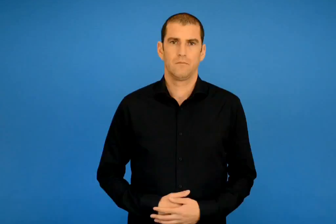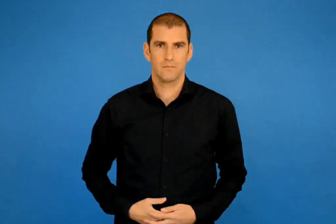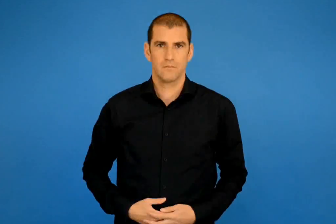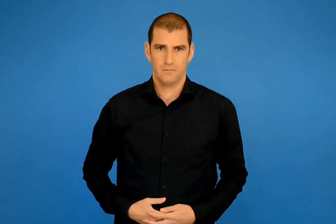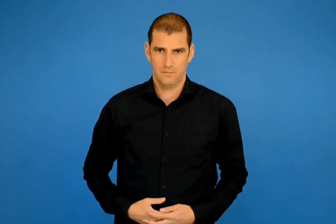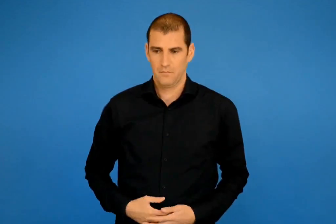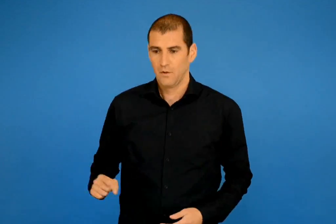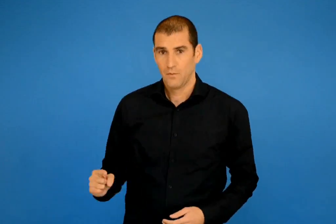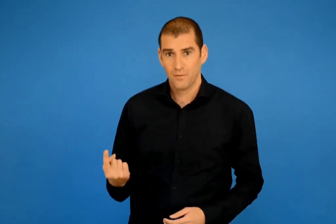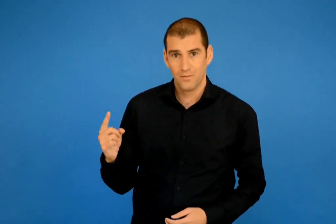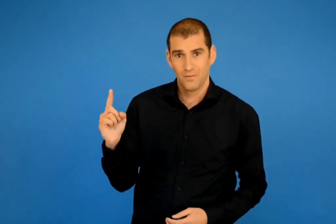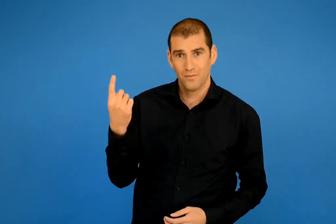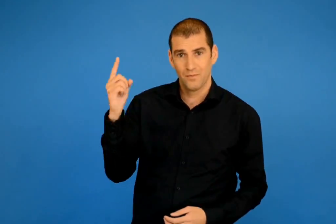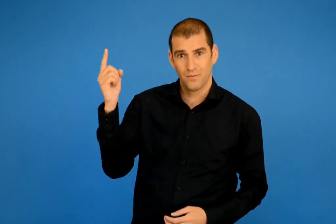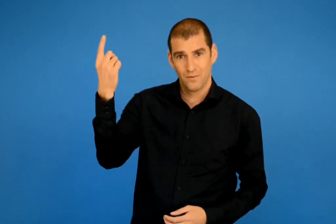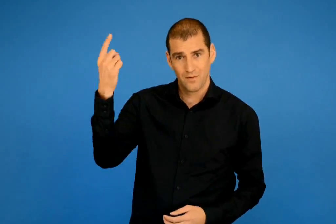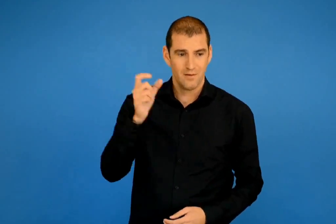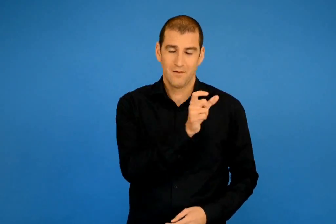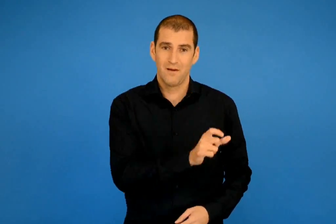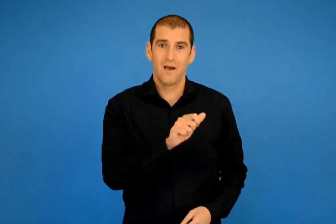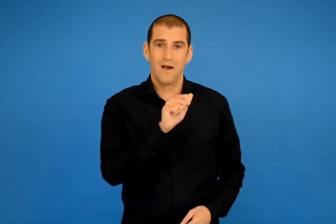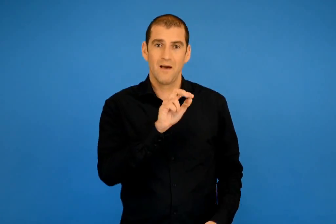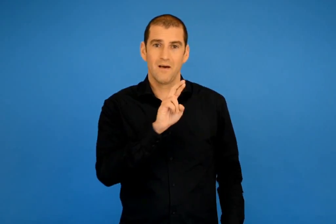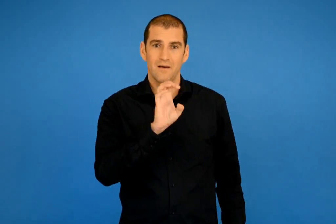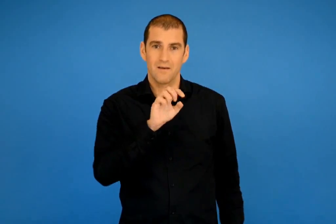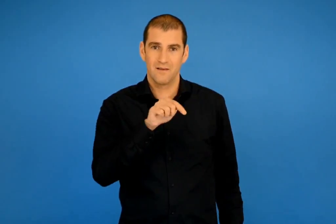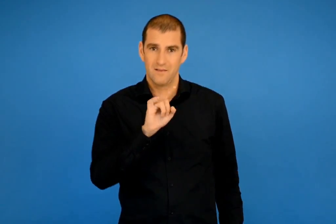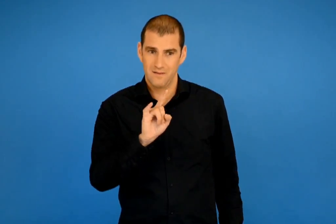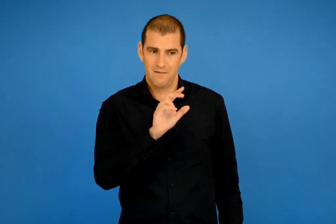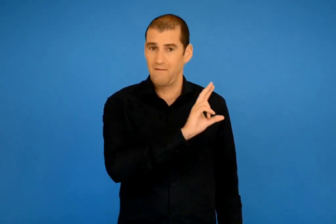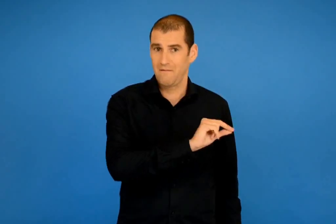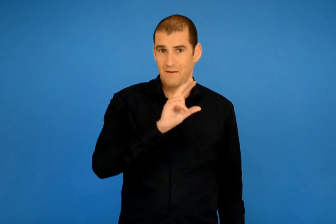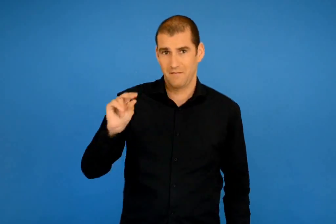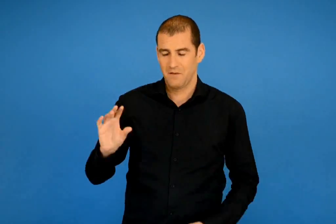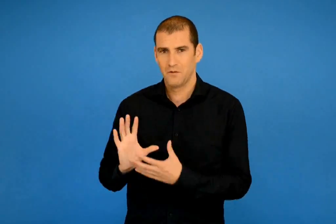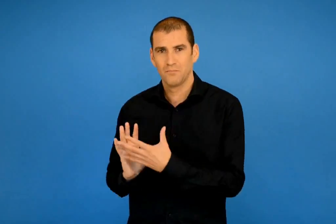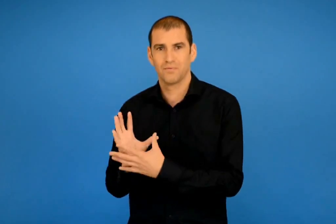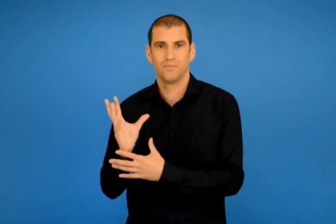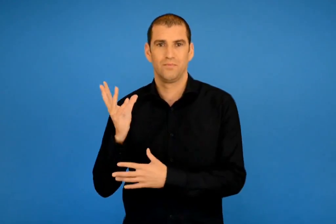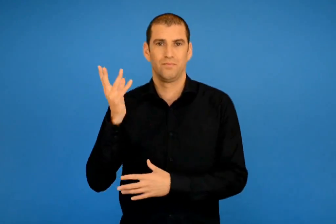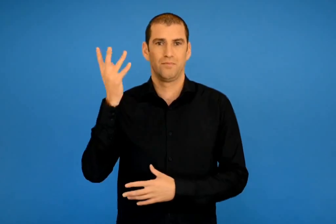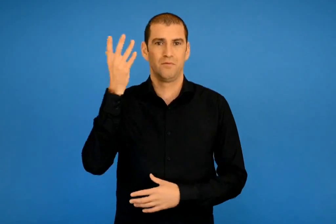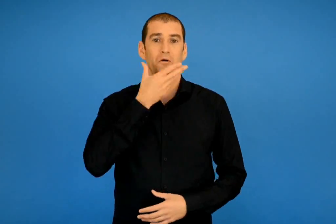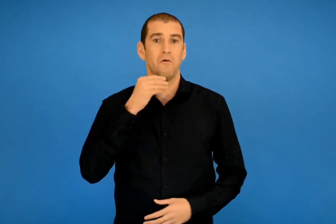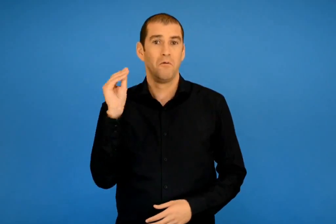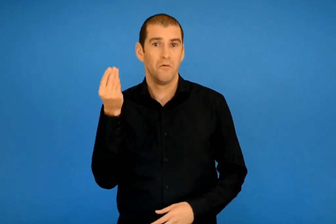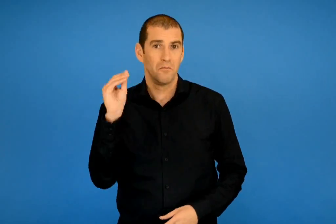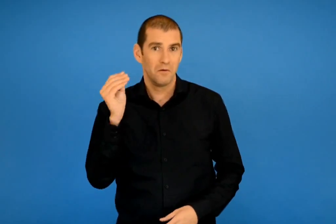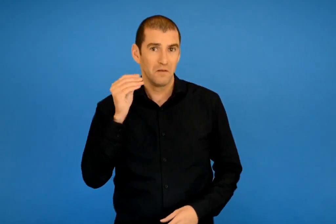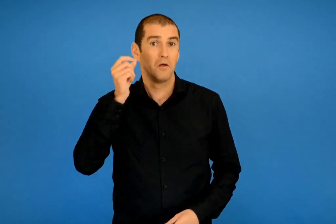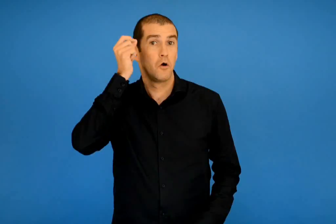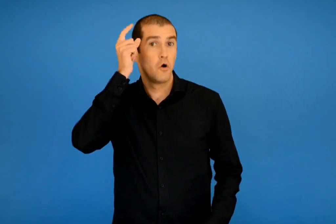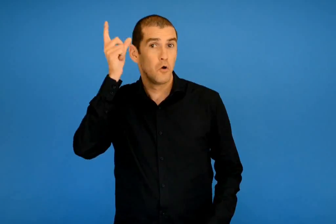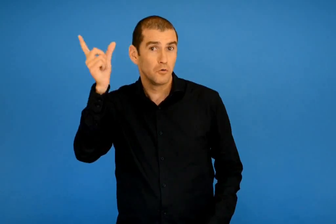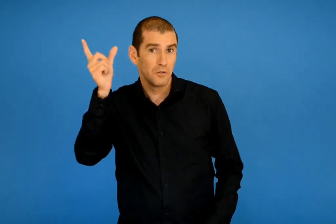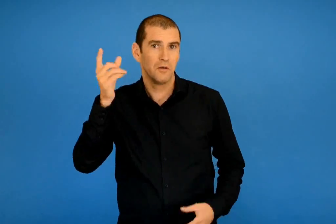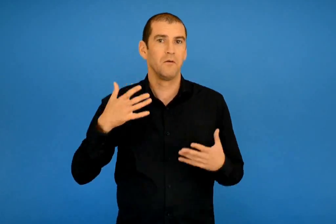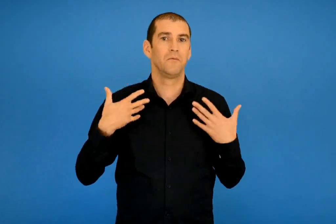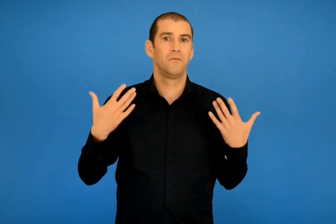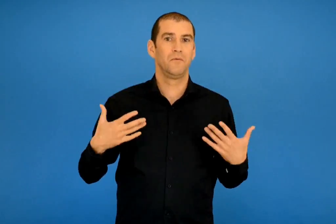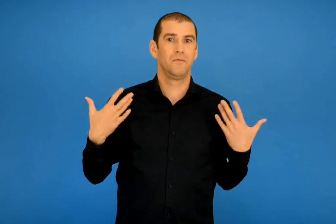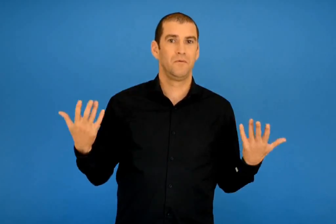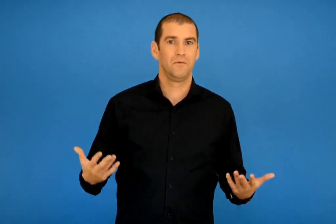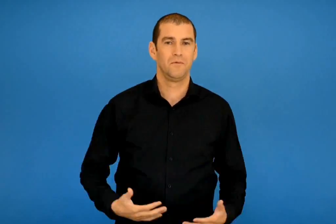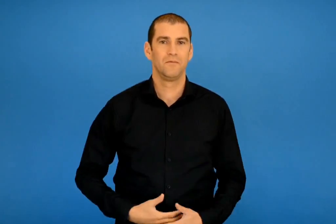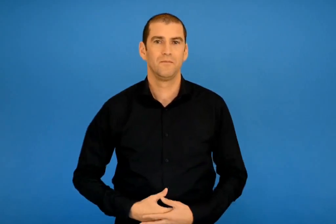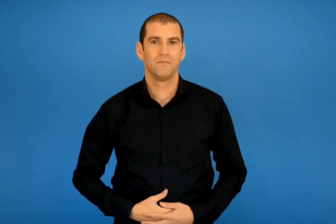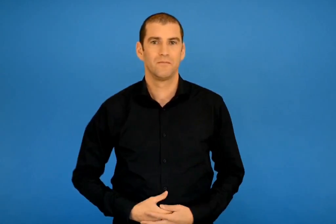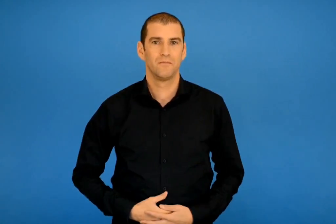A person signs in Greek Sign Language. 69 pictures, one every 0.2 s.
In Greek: μεγάλωνε η αρετή σαν δροσερό κλωνάρι κι πλήθαινε στην ομορφιά στη γνώση και στη χάρη
